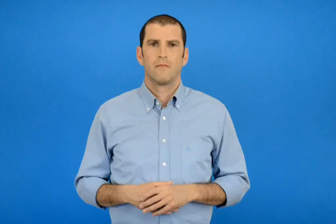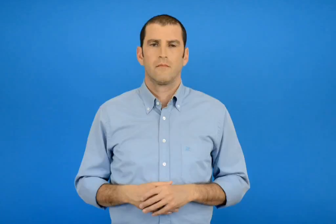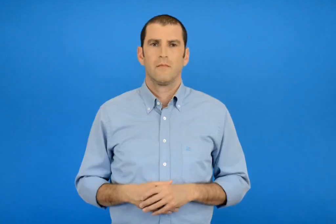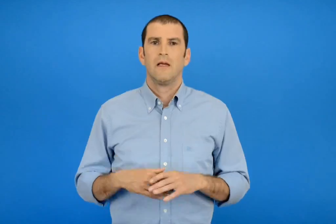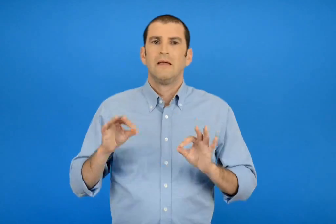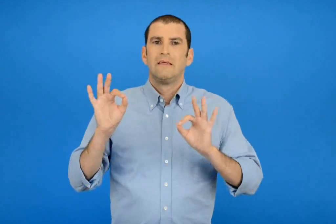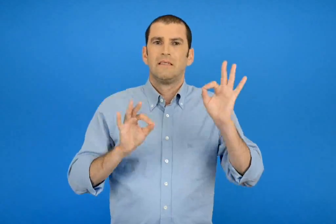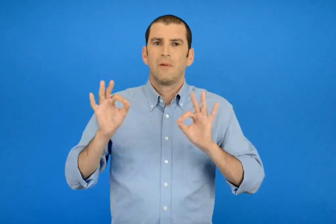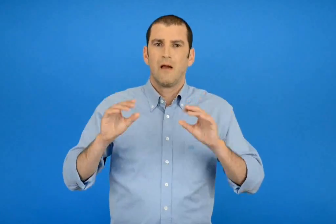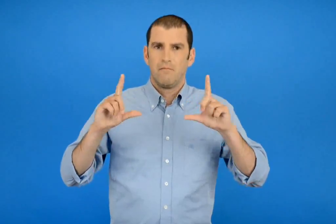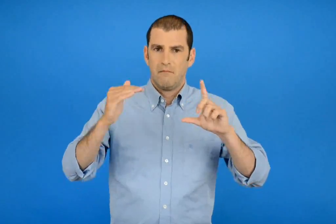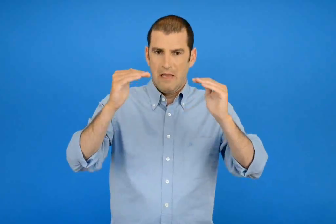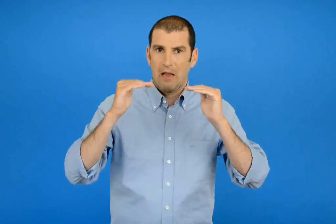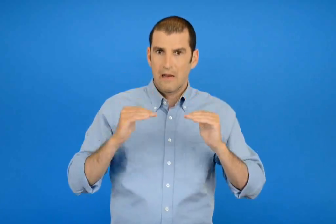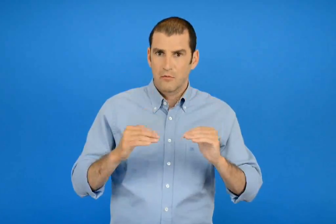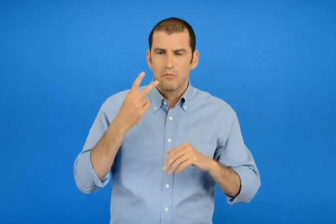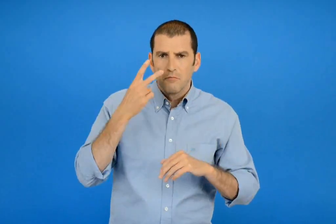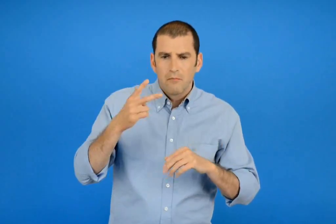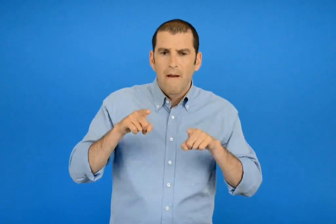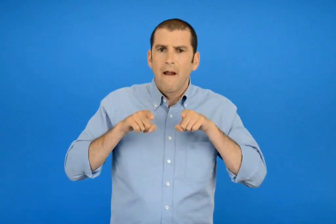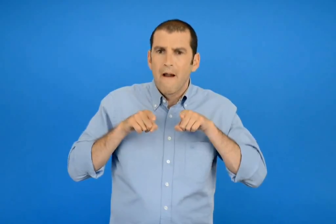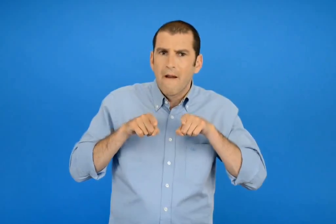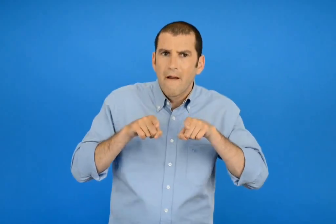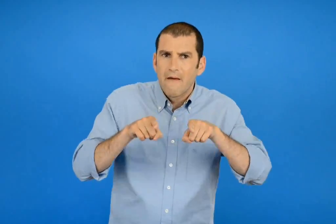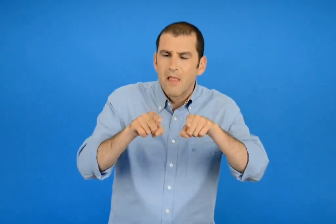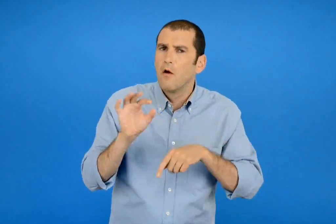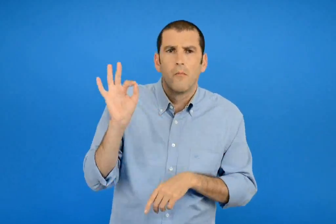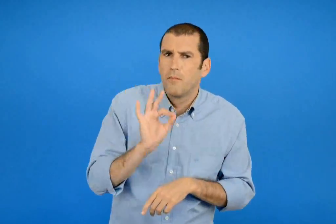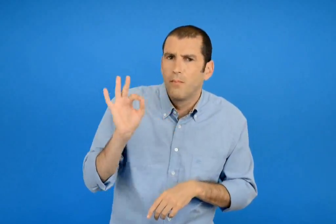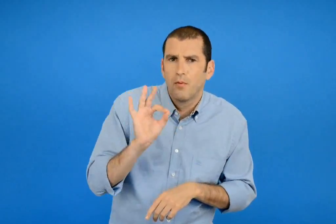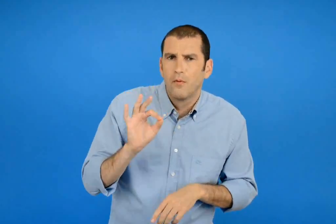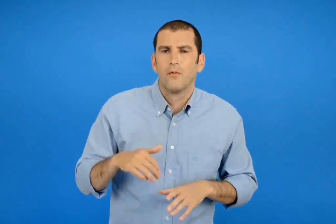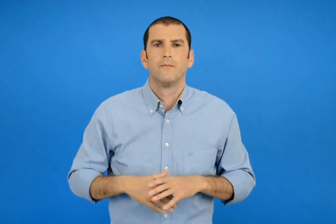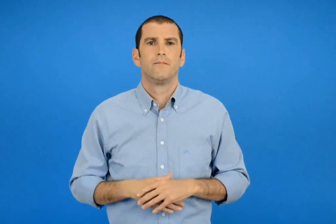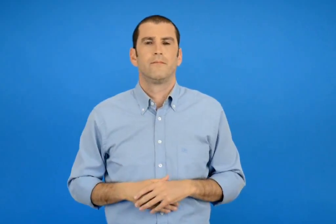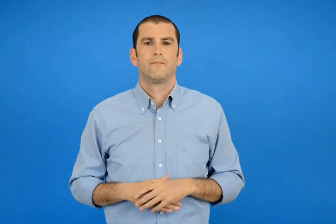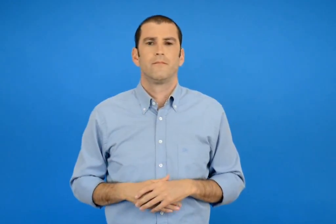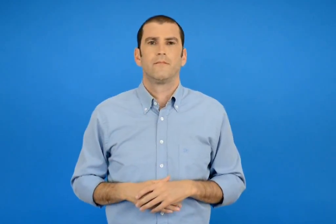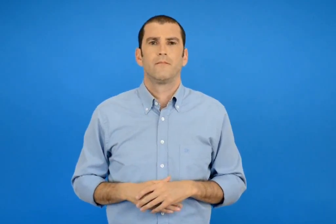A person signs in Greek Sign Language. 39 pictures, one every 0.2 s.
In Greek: που υπάρχουν παράλληλες ευθείες στο παρακάτω σχήμα ;
